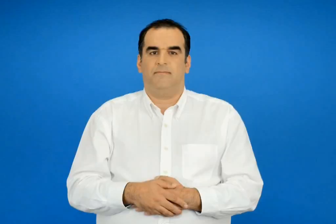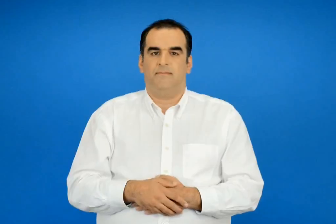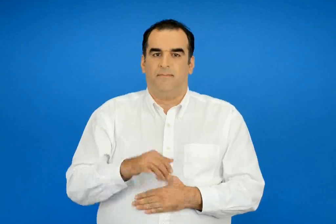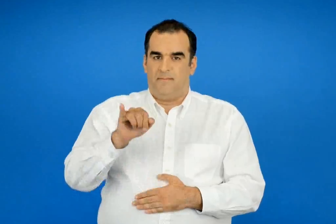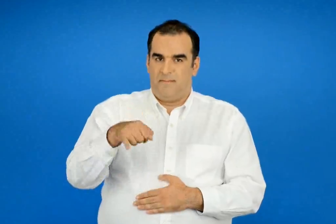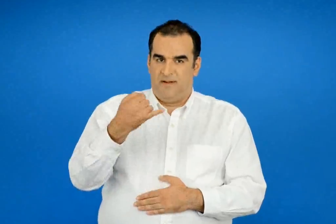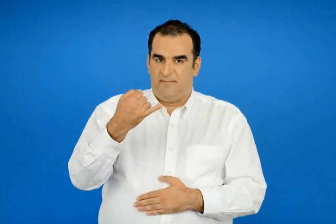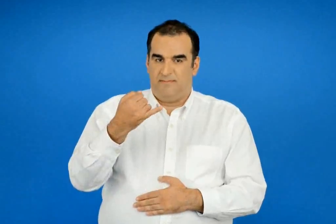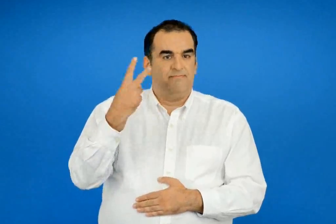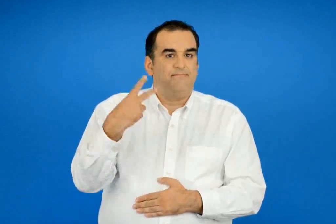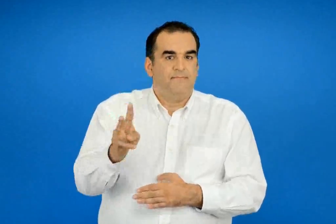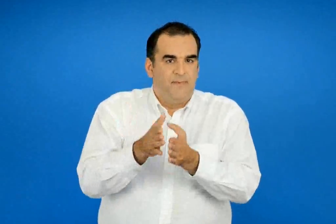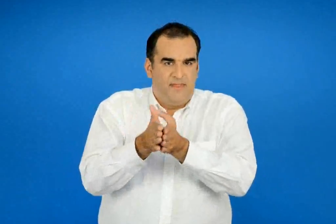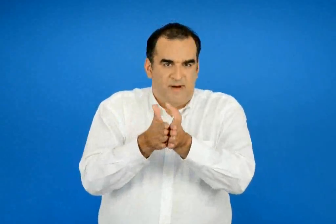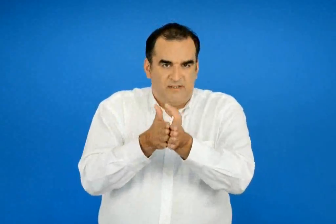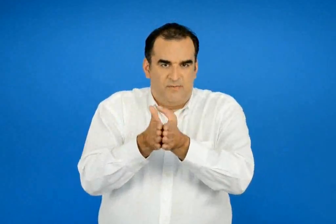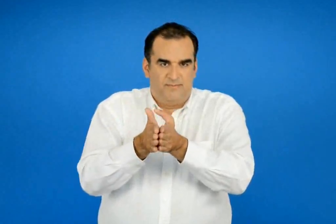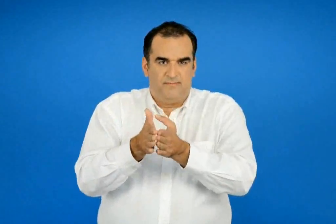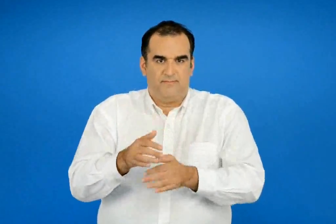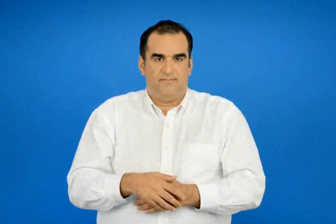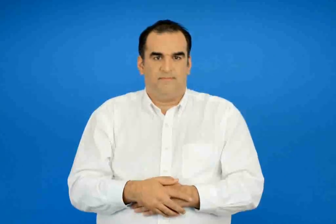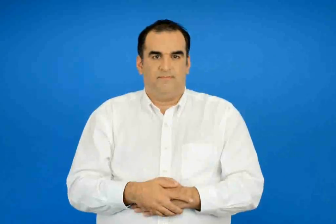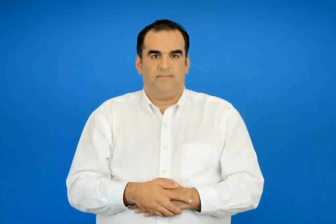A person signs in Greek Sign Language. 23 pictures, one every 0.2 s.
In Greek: μελί θυμαρίσιο
